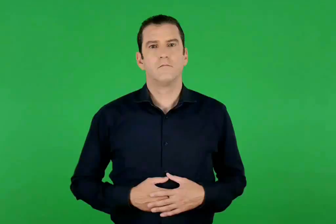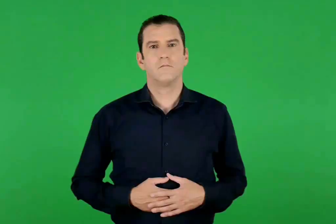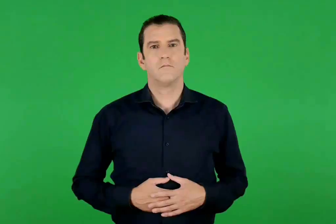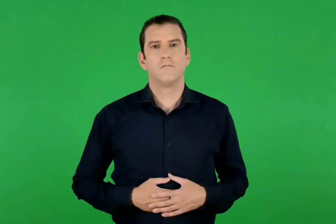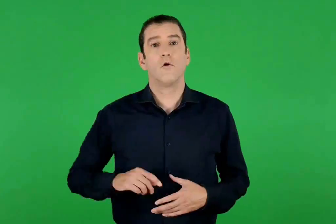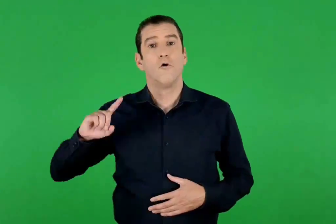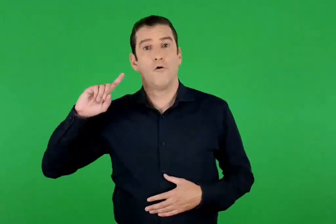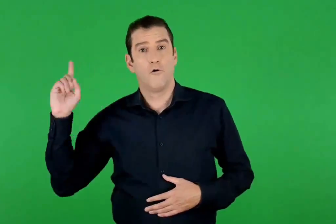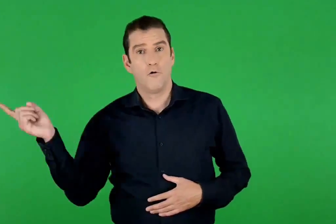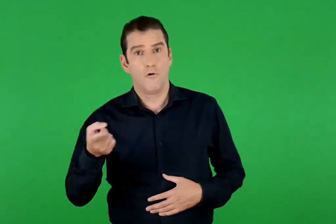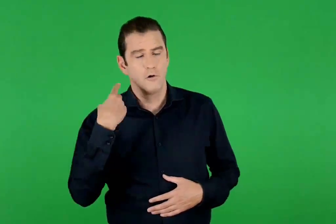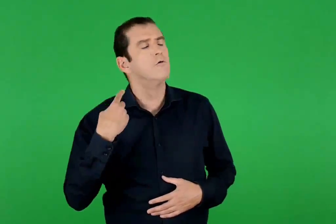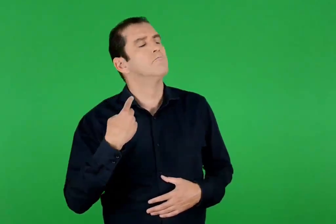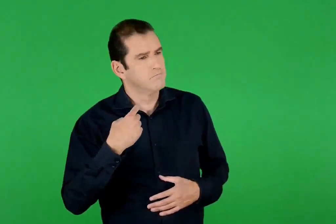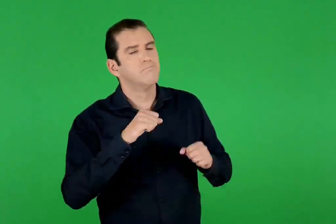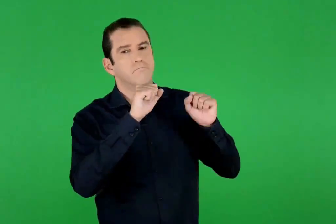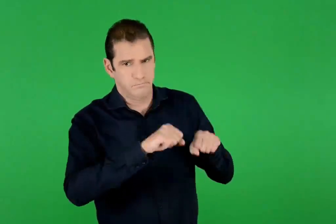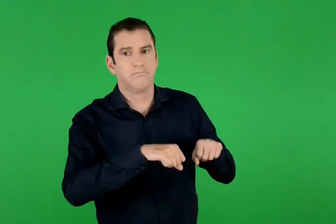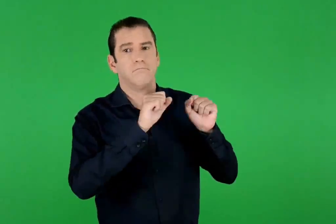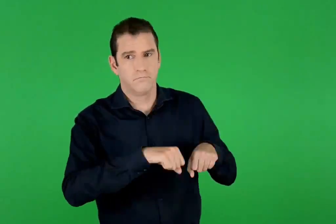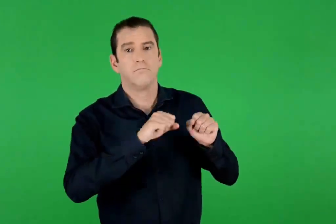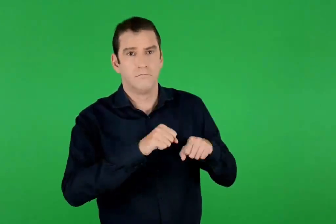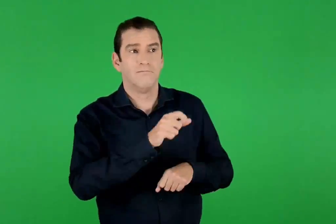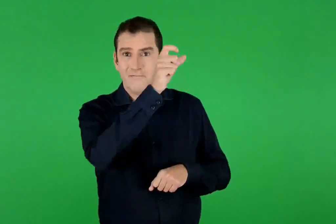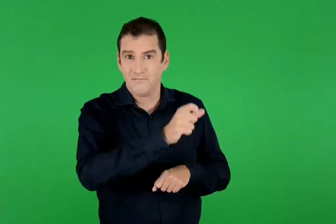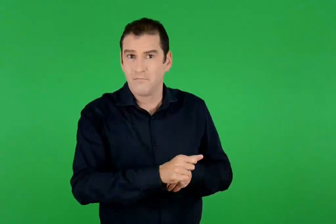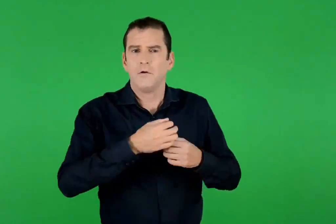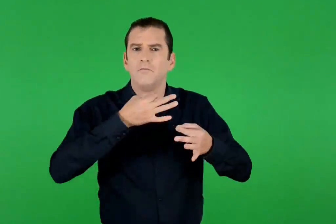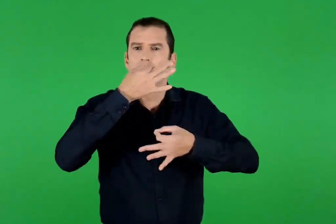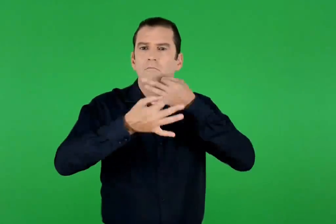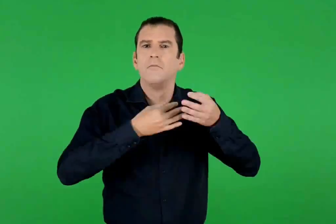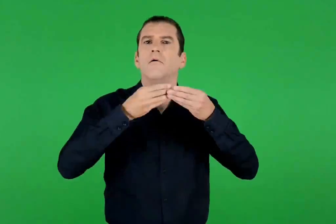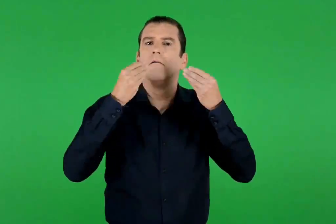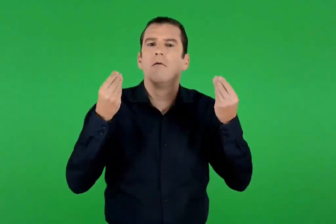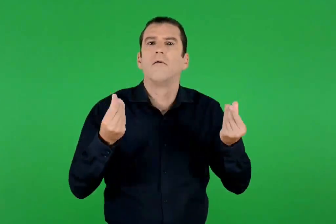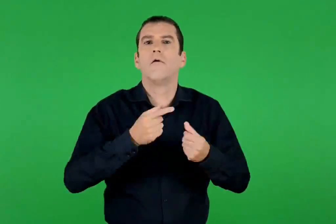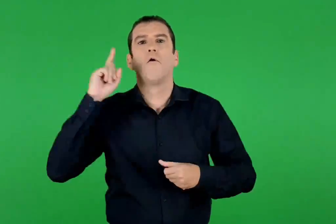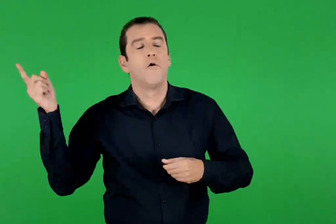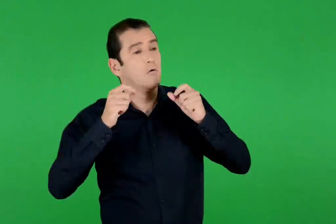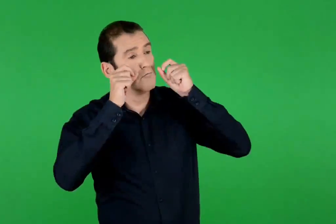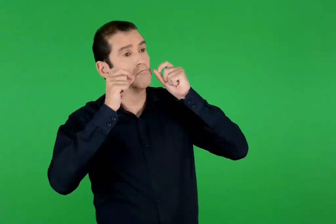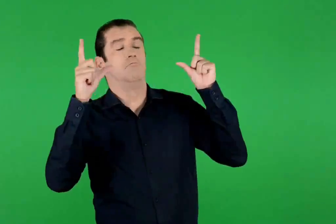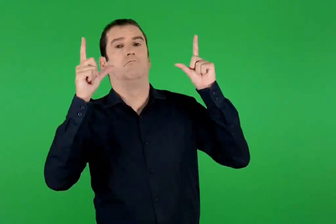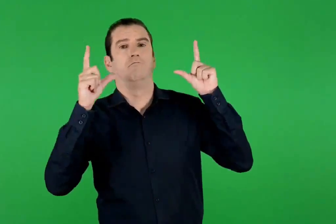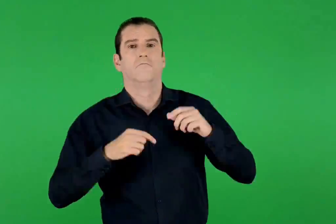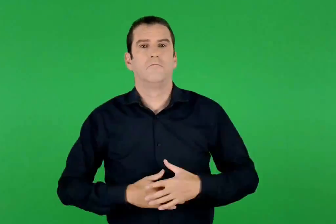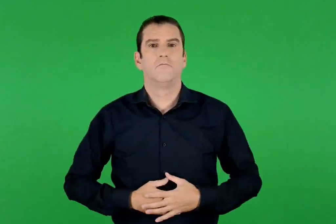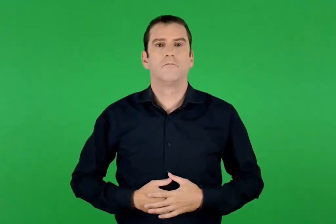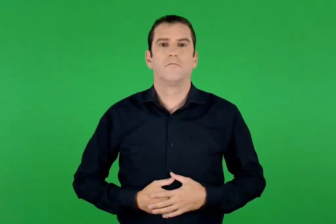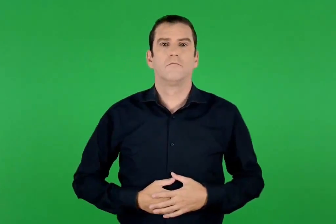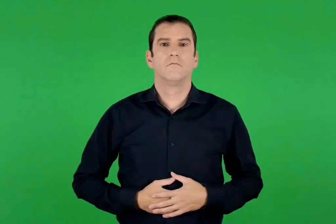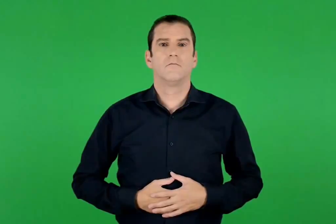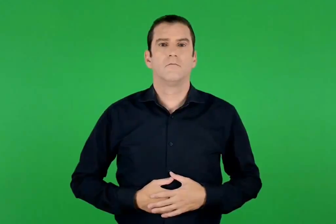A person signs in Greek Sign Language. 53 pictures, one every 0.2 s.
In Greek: όλοι συμφωνούσαν μαζί του και θαύμαζαν για τα γεμάτα χάρη λόγια που έβγαιναν από το στόμα του
